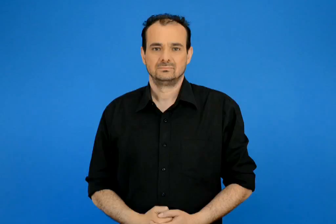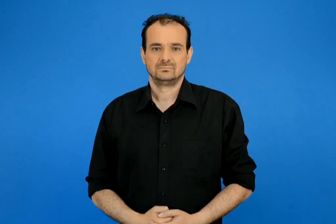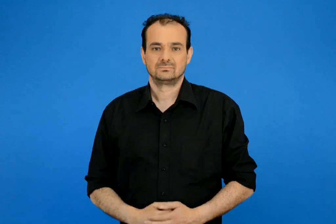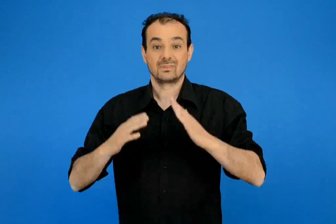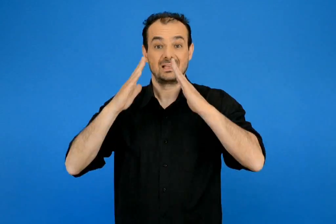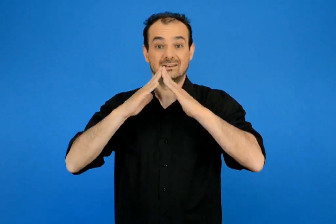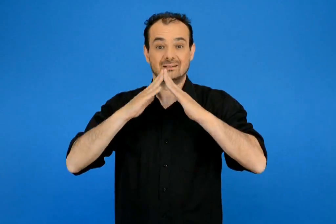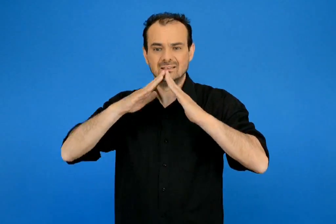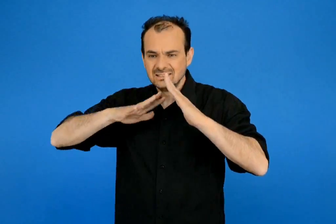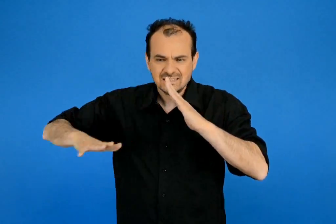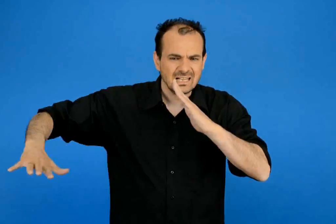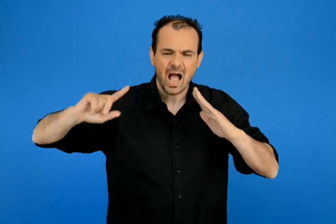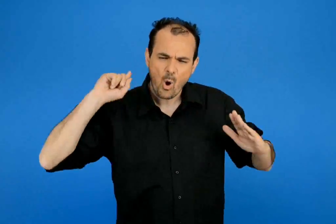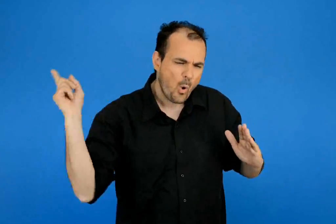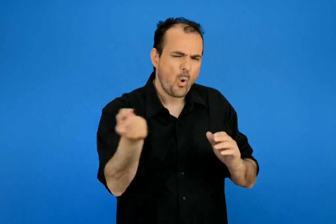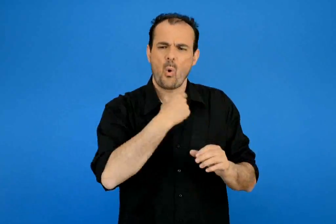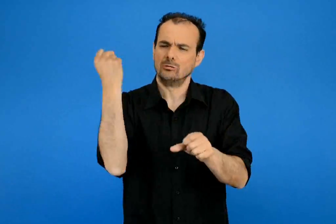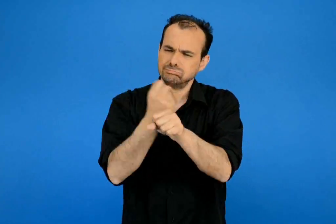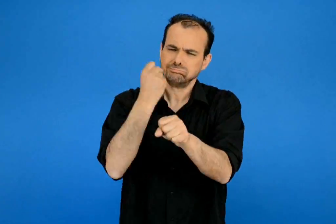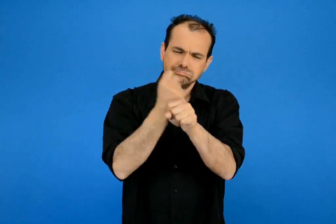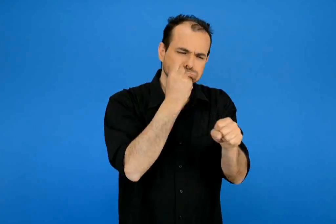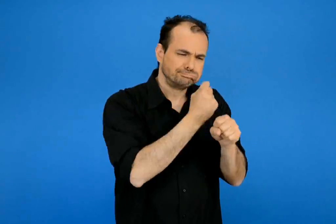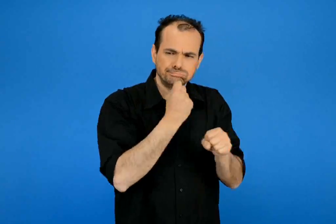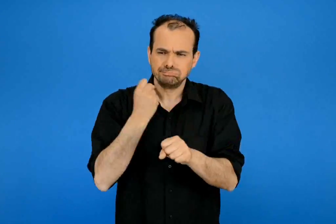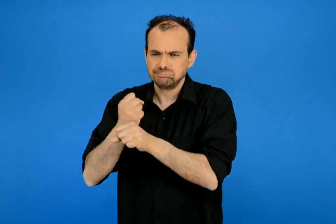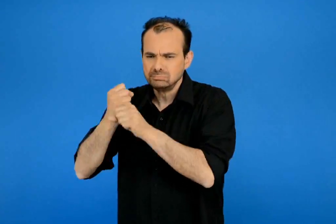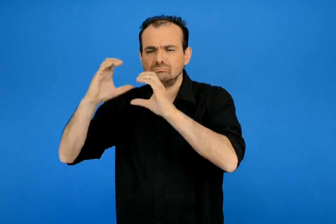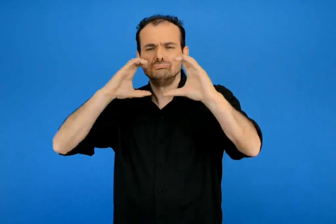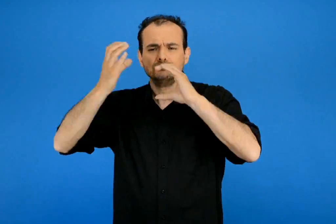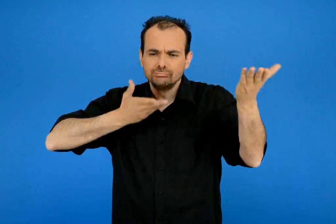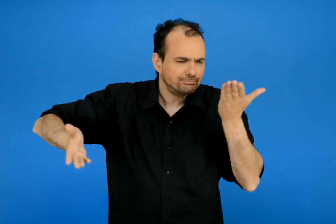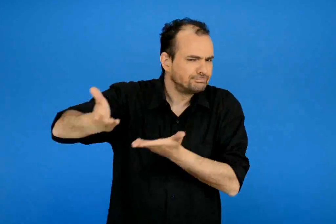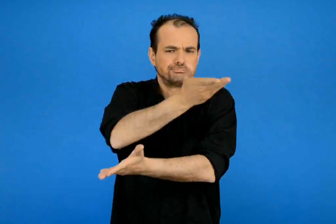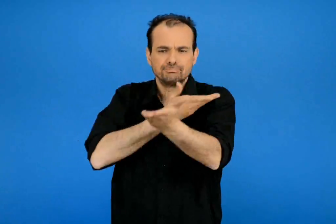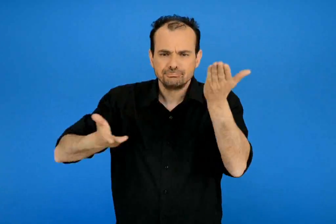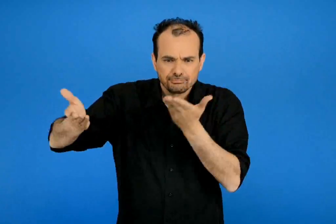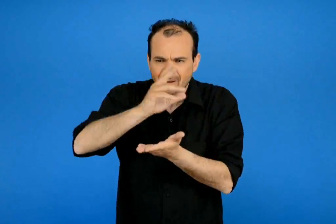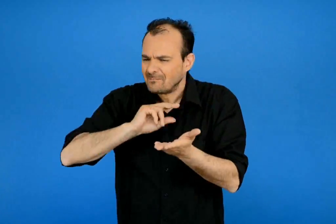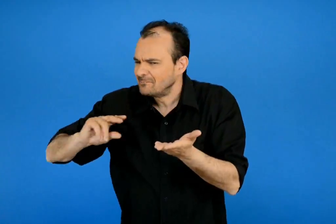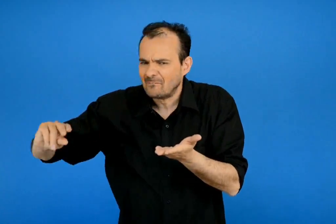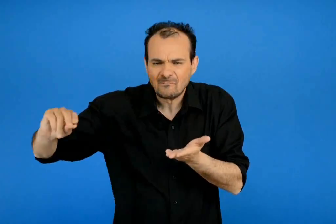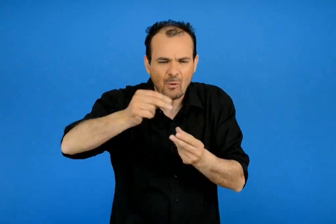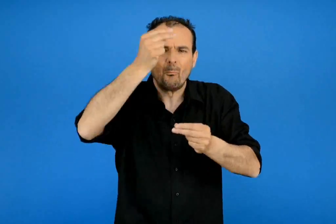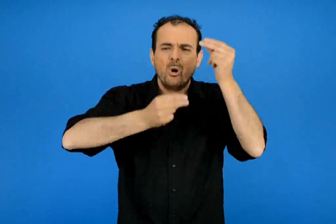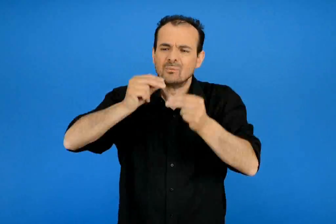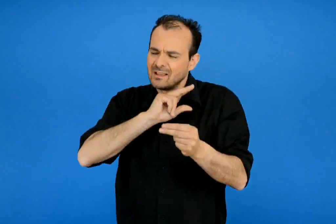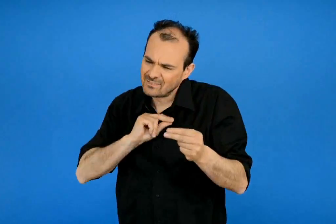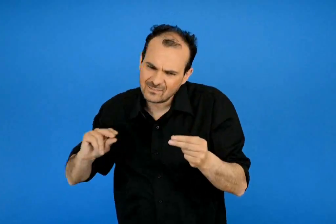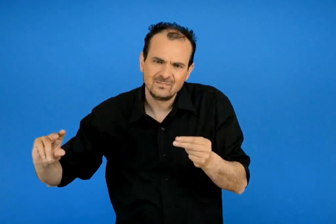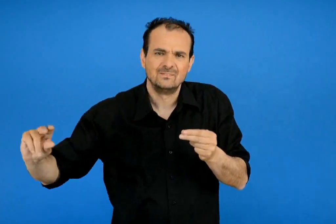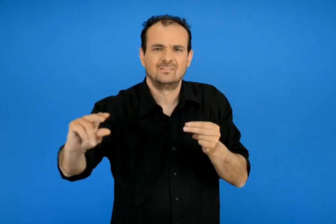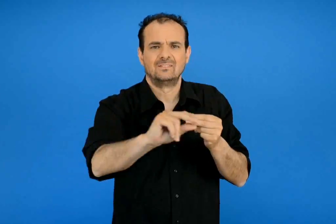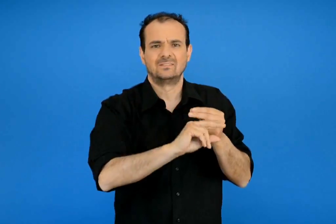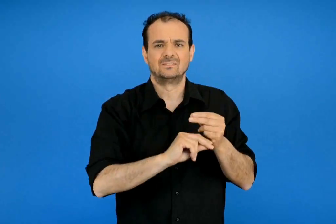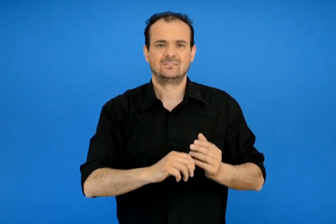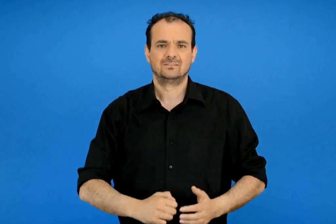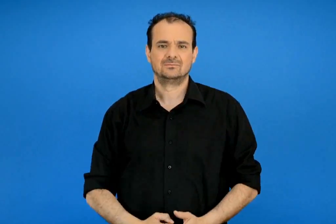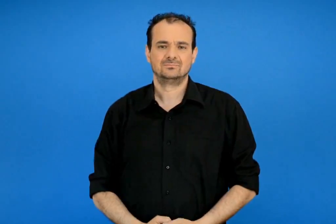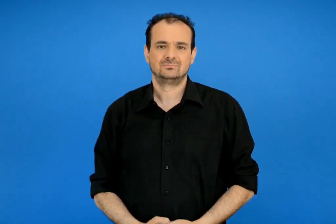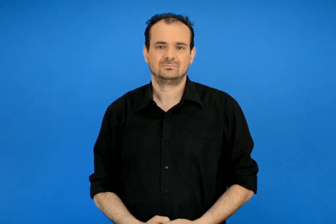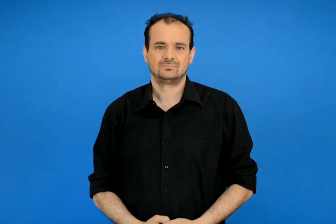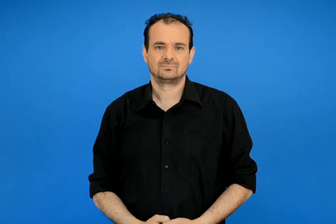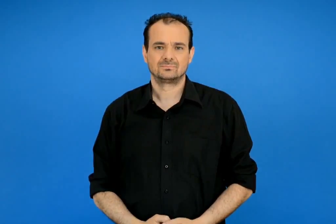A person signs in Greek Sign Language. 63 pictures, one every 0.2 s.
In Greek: στη συνοικία ζουν κι εργάζονται πολλοί άνθρωποι επικοινωνούν μεταξύ τους μοιράζονται τους ιδίους χώρους και αντιμετωπίζουν παρόμοια προβλήματα
